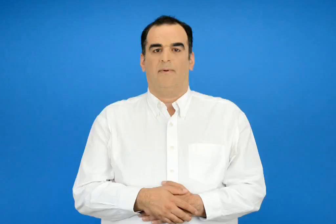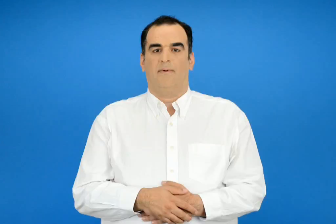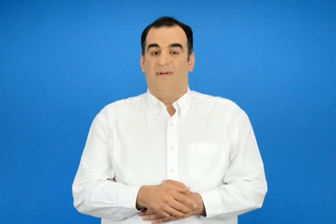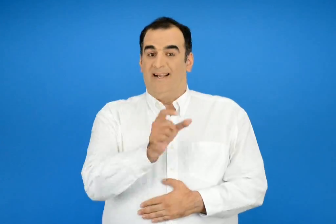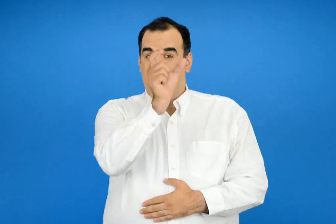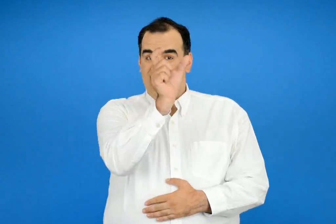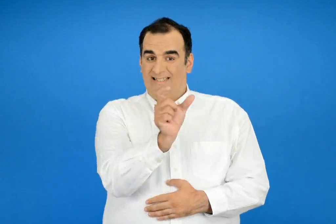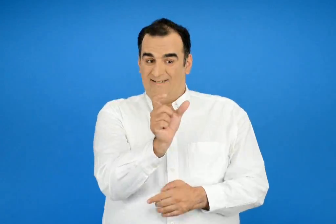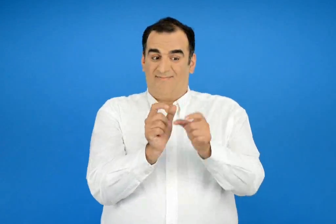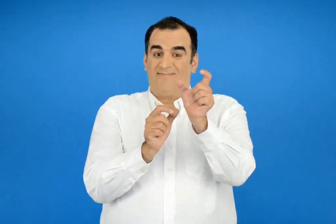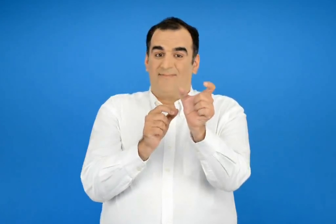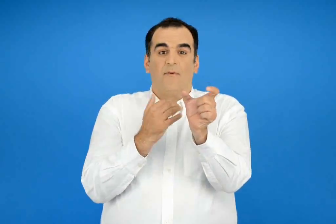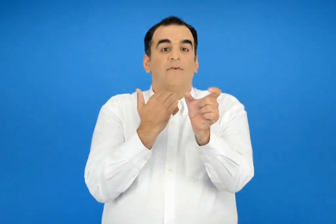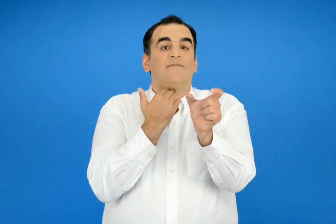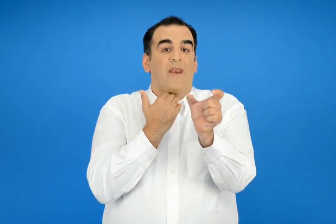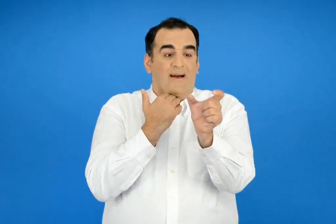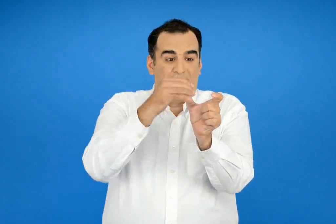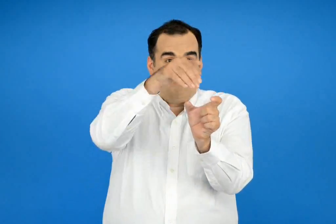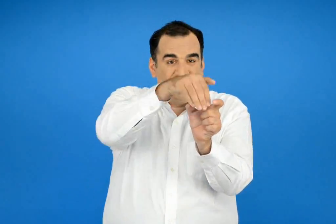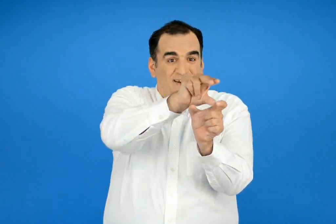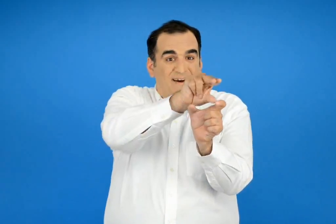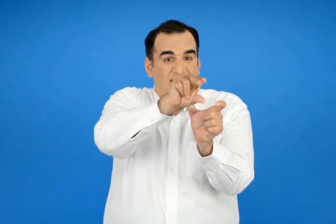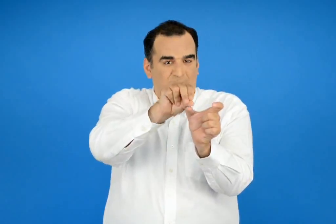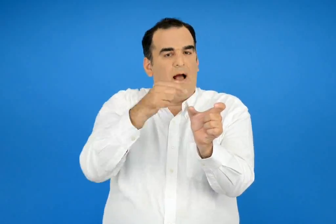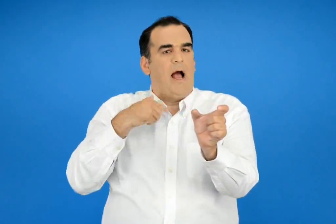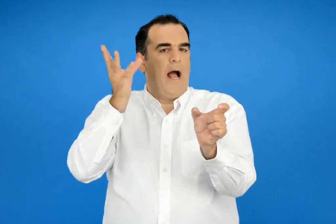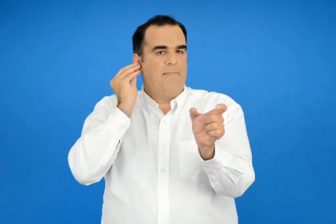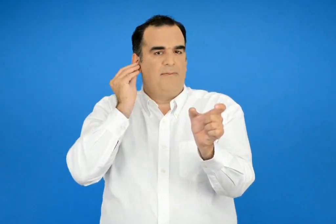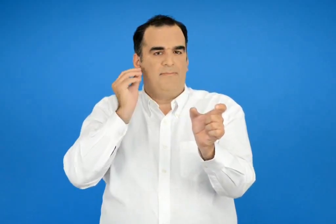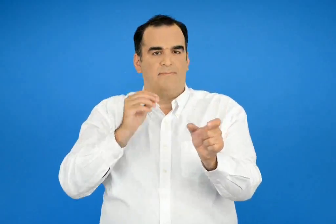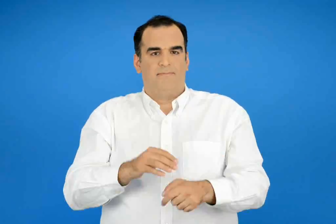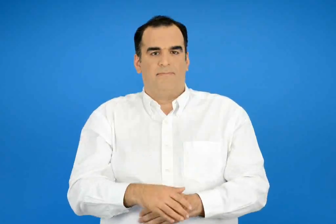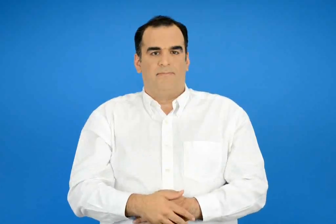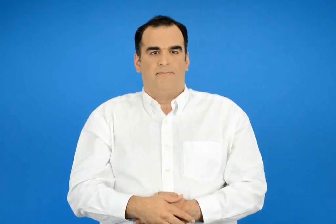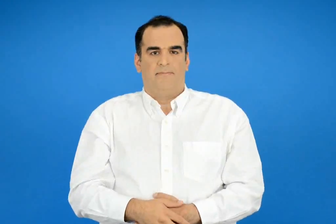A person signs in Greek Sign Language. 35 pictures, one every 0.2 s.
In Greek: έμαθα λέξεις με όμοια σύμφωνα
